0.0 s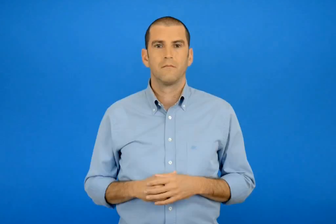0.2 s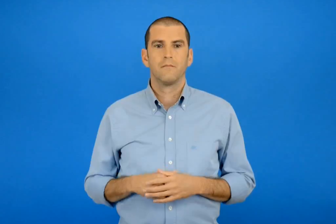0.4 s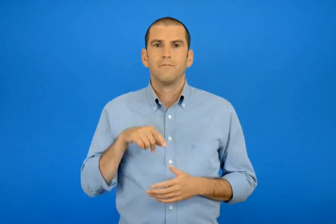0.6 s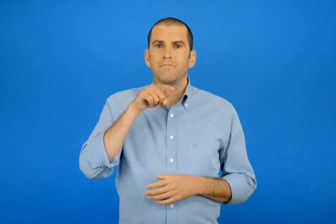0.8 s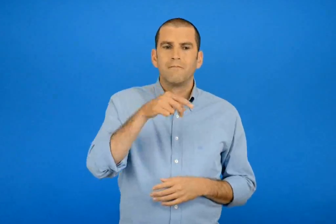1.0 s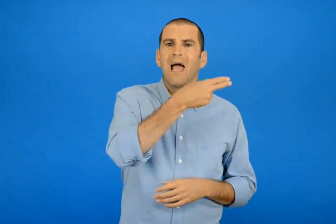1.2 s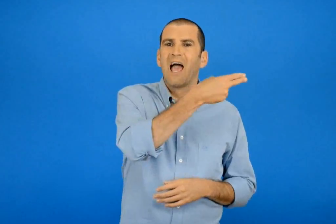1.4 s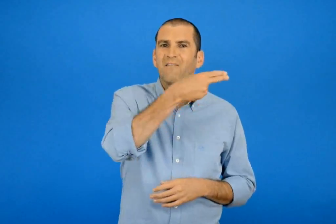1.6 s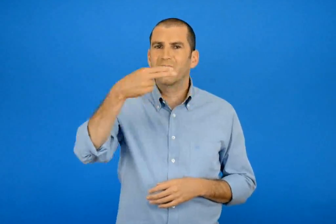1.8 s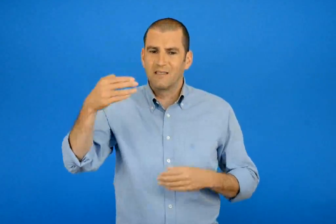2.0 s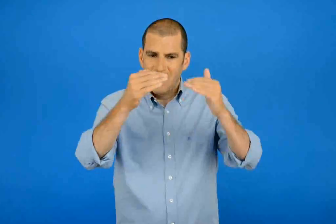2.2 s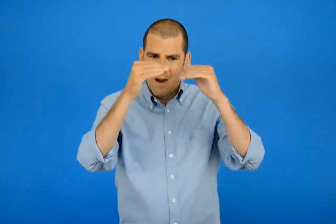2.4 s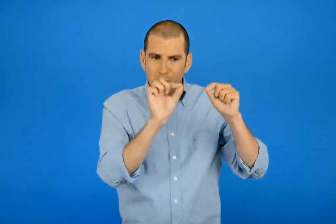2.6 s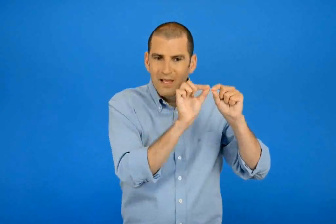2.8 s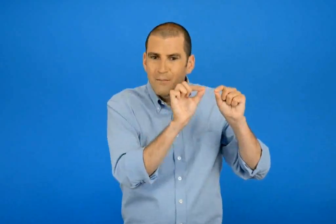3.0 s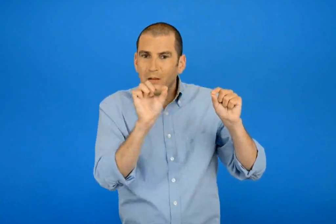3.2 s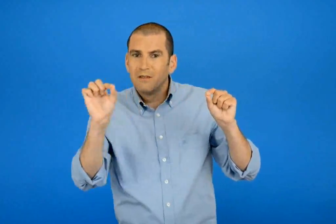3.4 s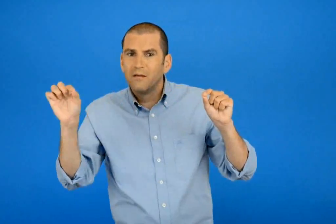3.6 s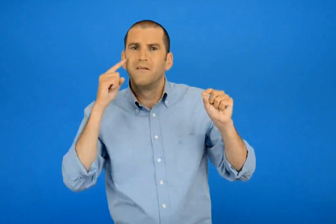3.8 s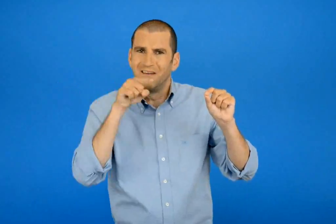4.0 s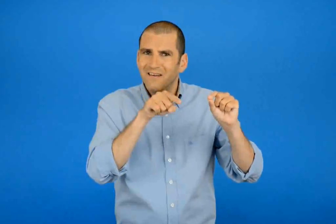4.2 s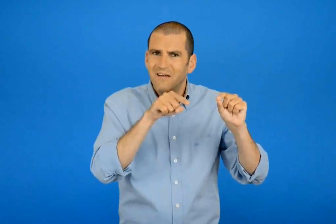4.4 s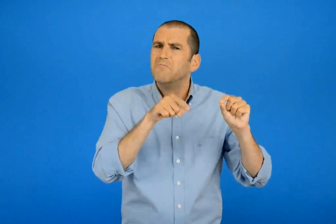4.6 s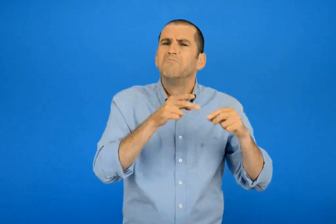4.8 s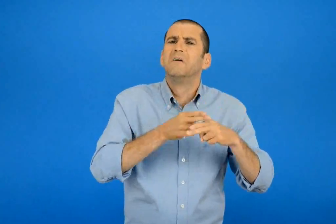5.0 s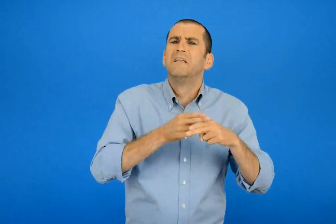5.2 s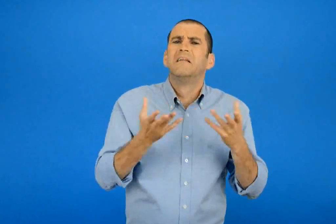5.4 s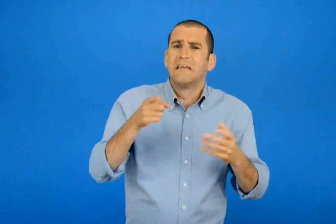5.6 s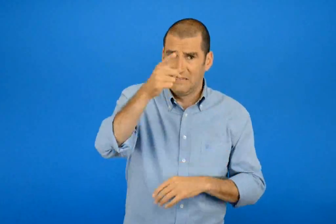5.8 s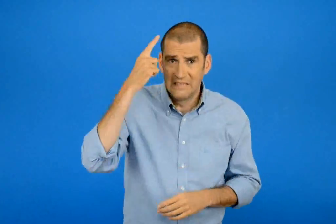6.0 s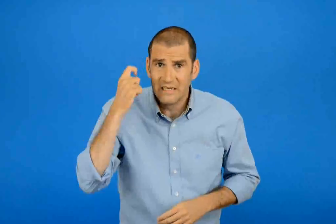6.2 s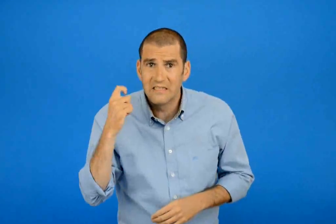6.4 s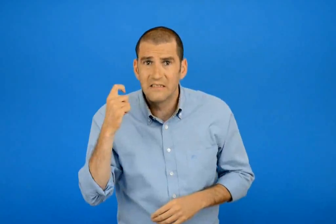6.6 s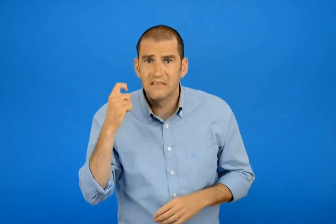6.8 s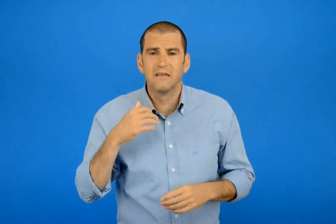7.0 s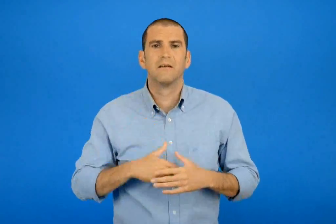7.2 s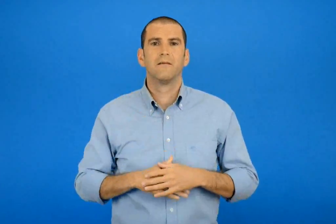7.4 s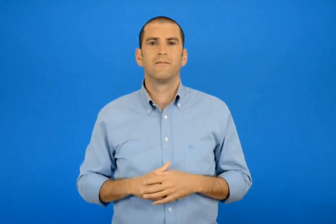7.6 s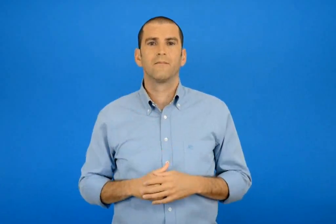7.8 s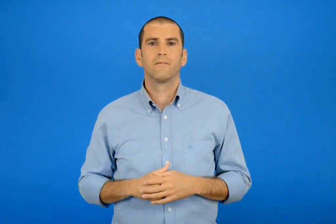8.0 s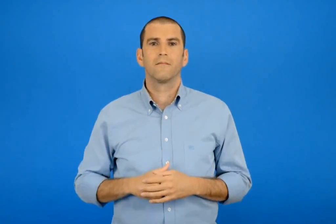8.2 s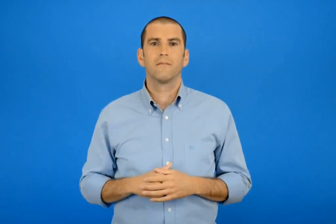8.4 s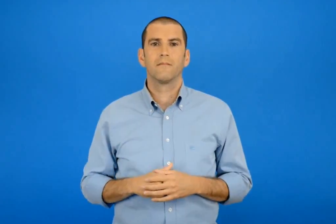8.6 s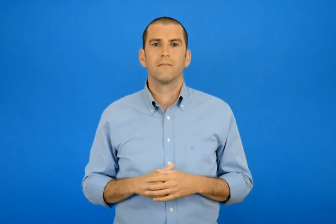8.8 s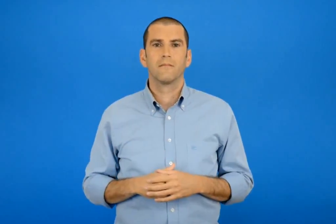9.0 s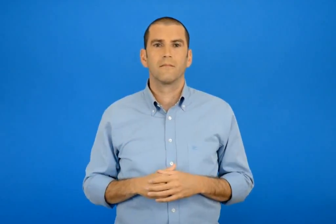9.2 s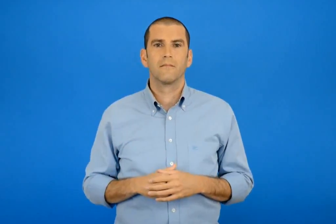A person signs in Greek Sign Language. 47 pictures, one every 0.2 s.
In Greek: ξέρεις τι σημαίνουν οι υπογραμμισμένες εκφράσεις ;
